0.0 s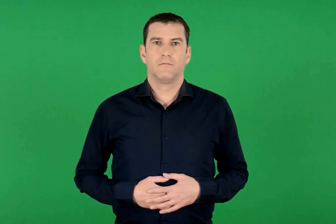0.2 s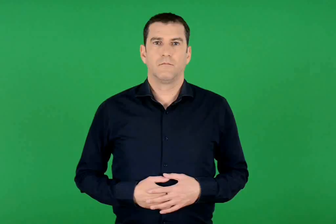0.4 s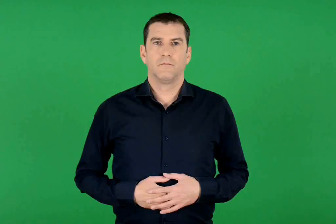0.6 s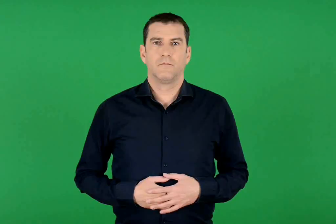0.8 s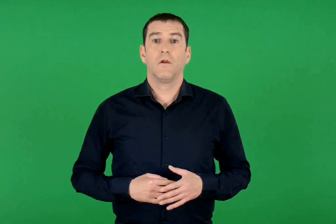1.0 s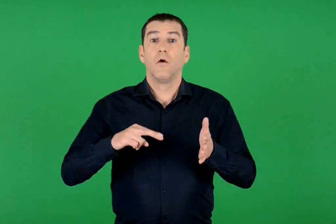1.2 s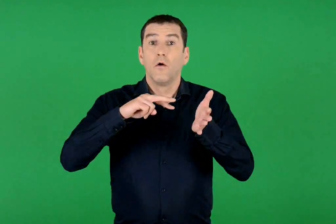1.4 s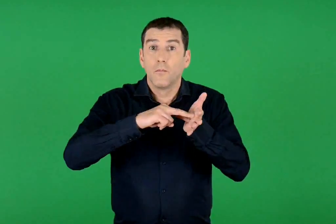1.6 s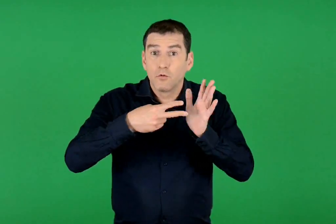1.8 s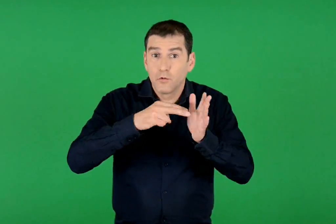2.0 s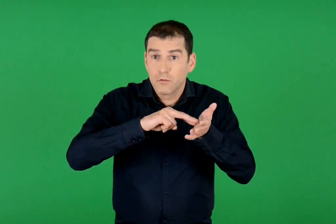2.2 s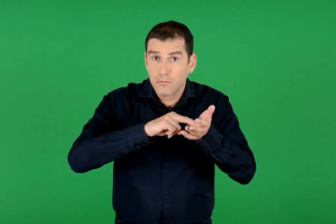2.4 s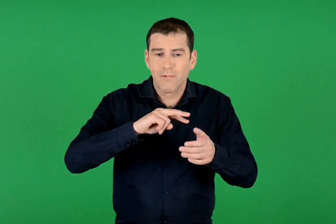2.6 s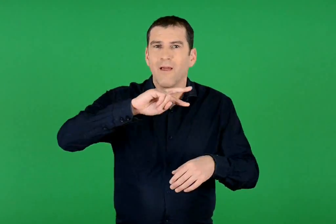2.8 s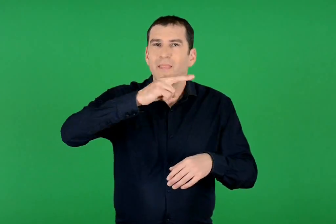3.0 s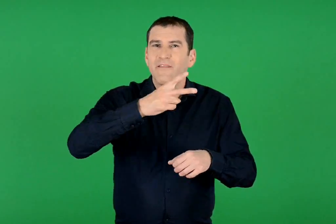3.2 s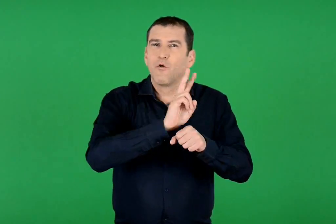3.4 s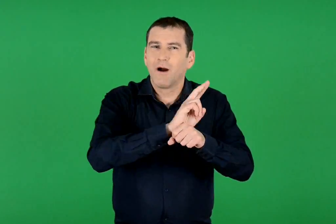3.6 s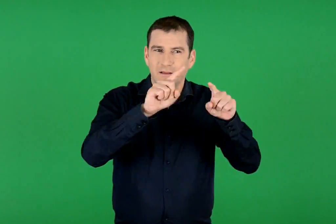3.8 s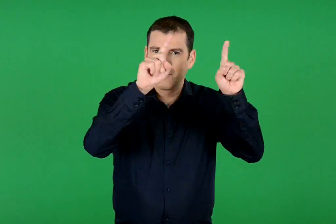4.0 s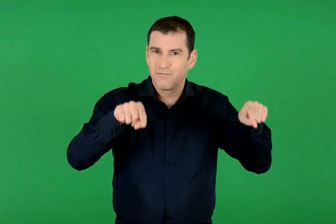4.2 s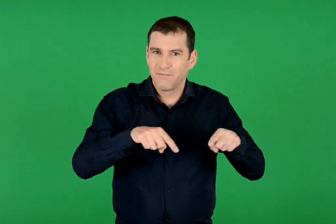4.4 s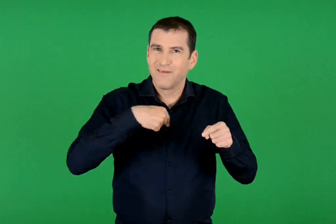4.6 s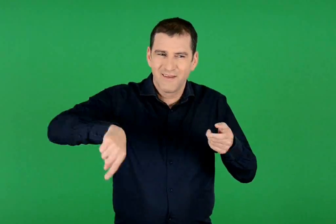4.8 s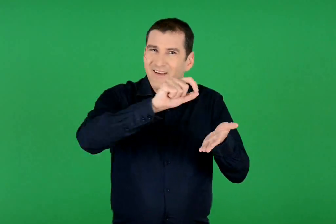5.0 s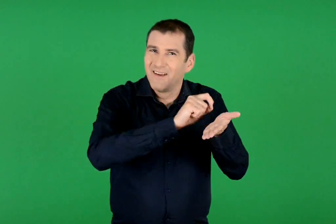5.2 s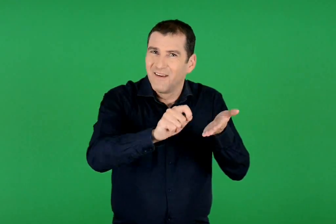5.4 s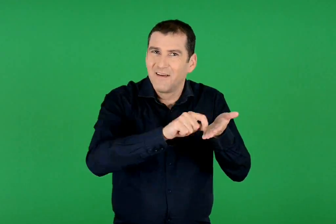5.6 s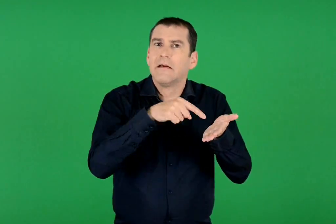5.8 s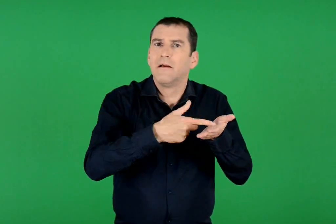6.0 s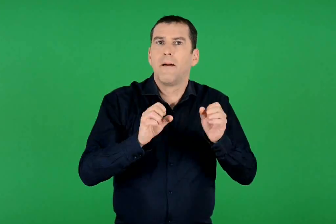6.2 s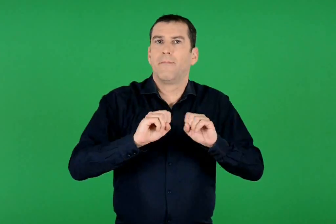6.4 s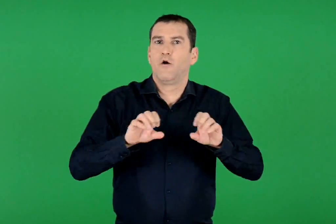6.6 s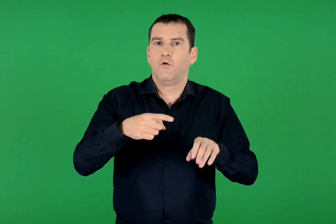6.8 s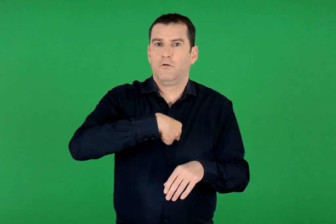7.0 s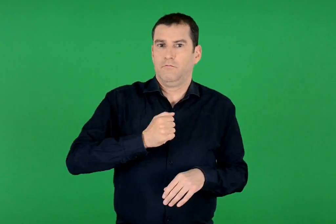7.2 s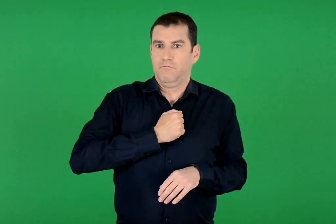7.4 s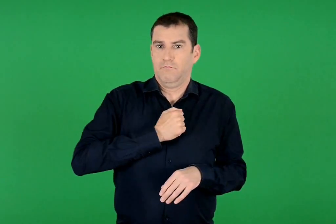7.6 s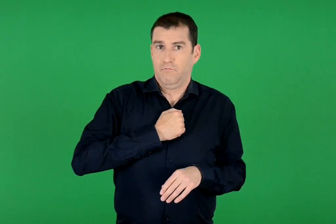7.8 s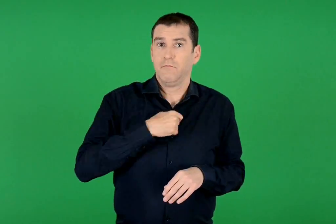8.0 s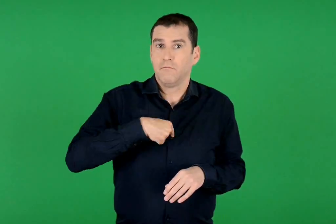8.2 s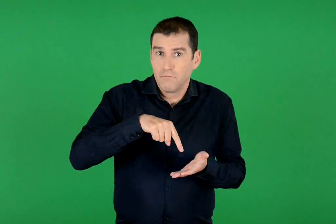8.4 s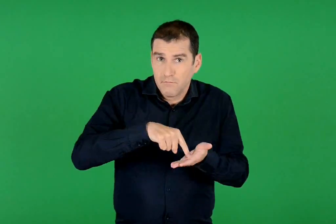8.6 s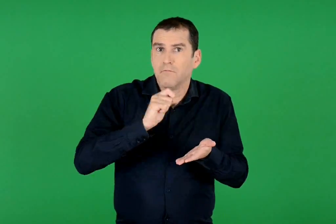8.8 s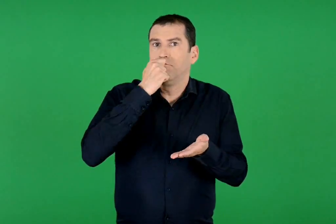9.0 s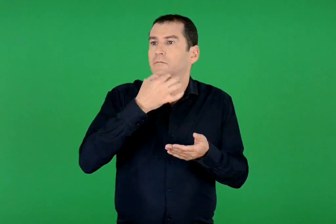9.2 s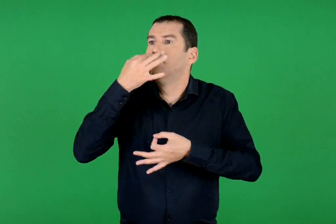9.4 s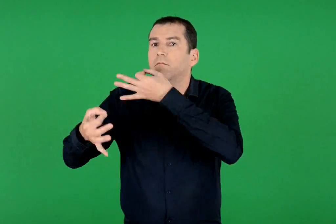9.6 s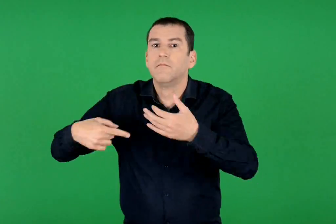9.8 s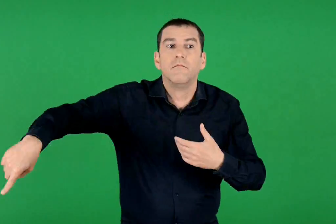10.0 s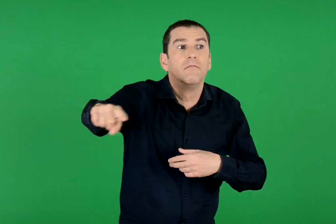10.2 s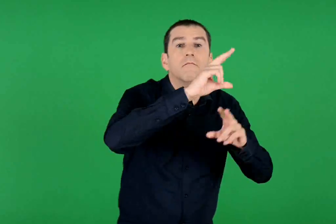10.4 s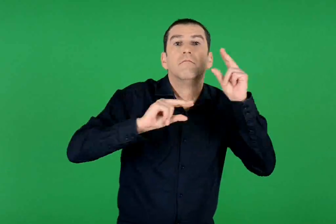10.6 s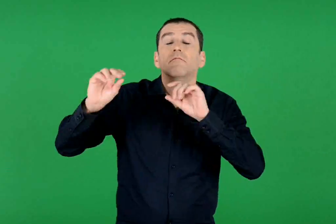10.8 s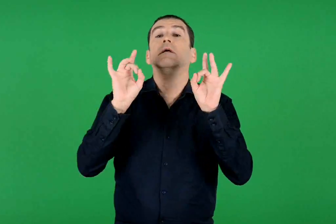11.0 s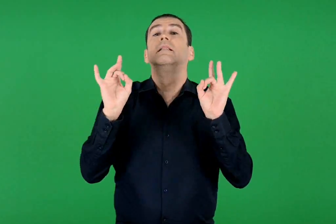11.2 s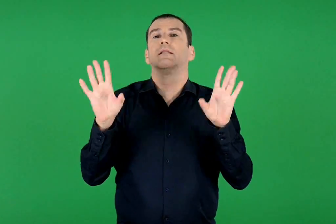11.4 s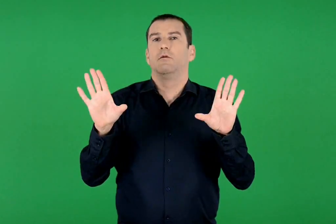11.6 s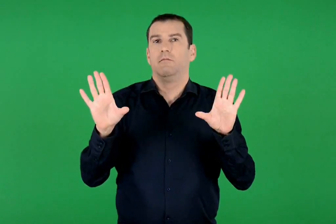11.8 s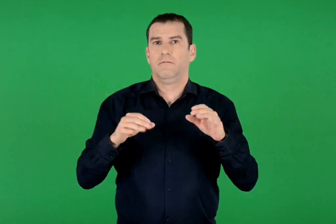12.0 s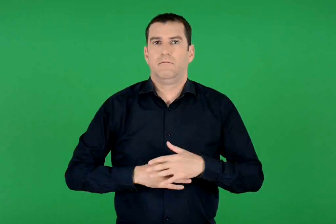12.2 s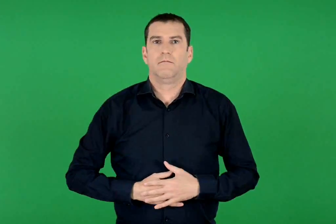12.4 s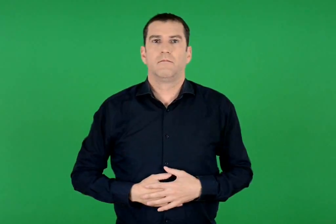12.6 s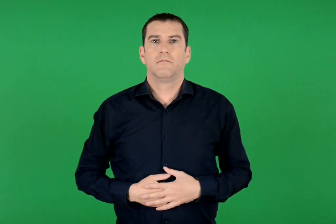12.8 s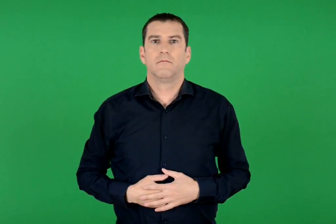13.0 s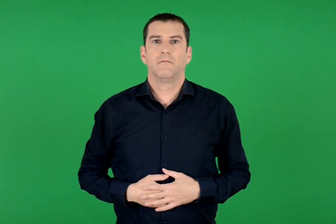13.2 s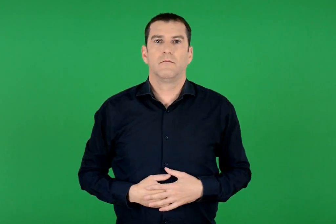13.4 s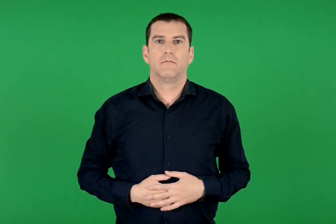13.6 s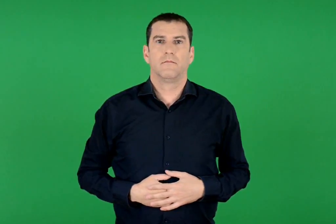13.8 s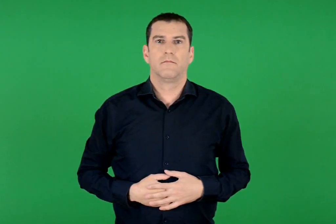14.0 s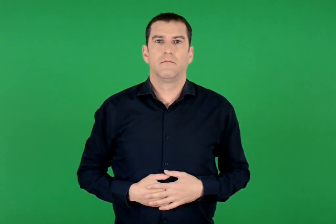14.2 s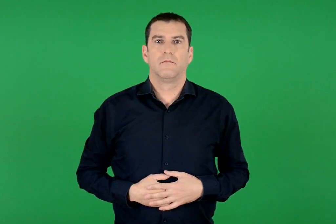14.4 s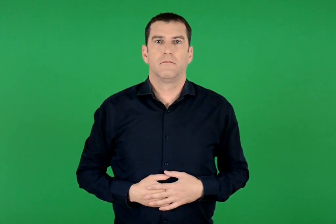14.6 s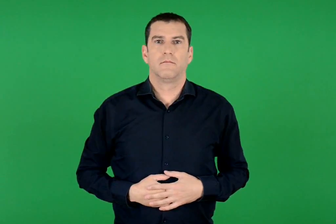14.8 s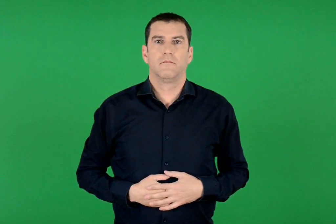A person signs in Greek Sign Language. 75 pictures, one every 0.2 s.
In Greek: προσοχή όσα γράψαμε στο δεύτερο φύλλο χαρτί είναι οι πληροφορίες μας. προς το παρόν δεν μπορούμε να μιλάμε γι' αυτές με κανέναν στην τάξη
